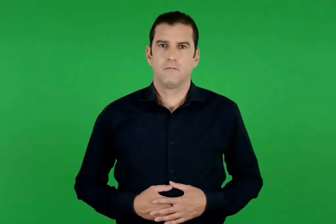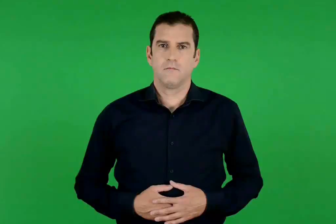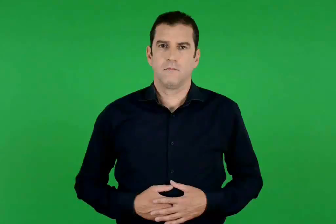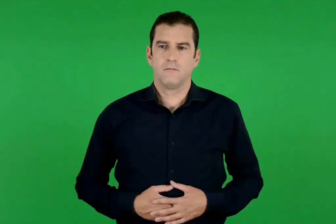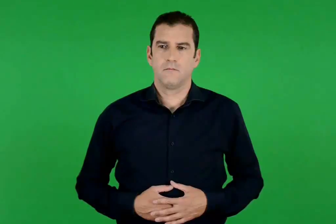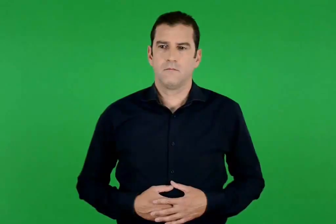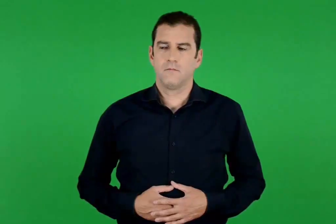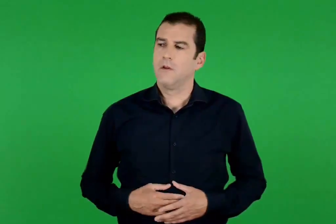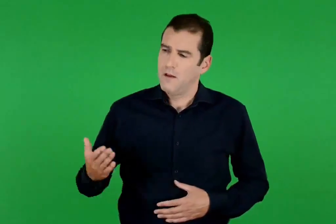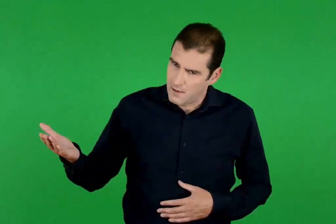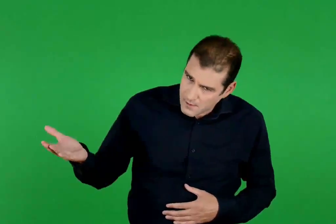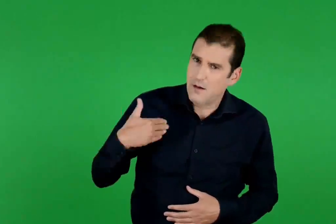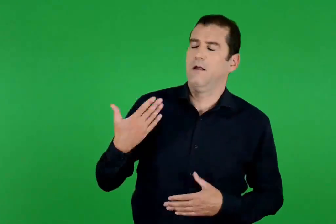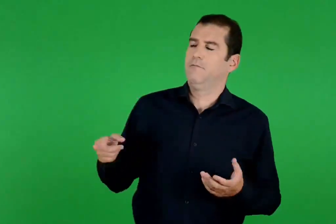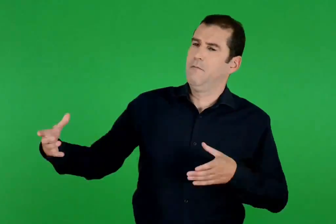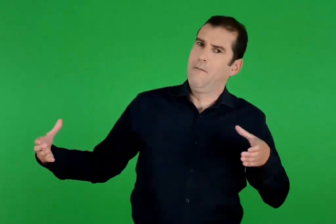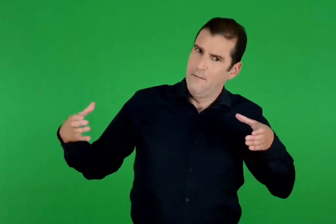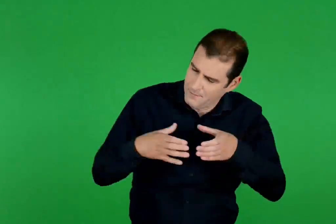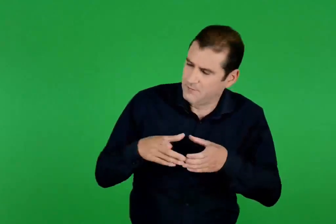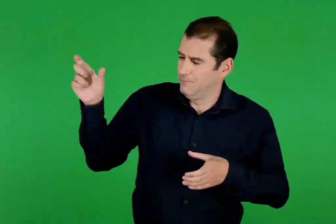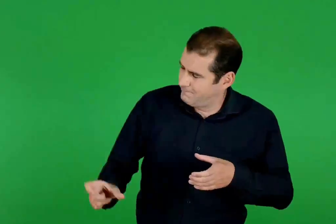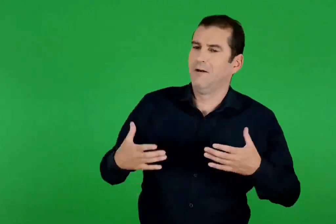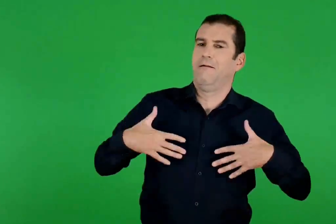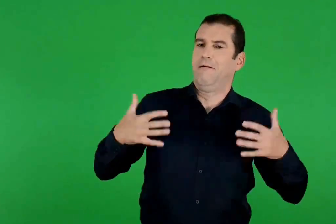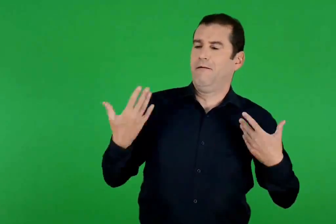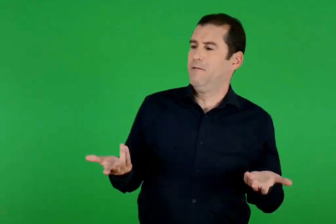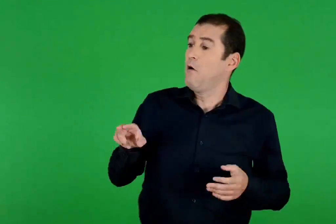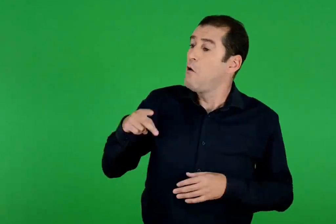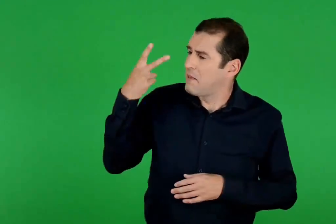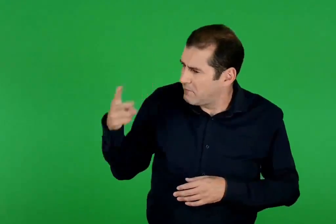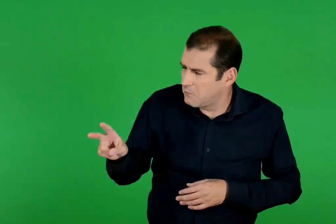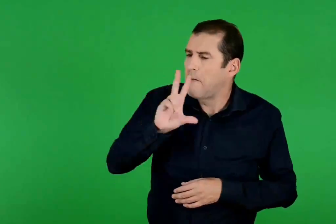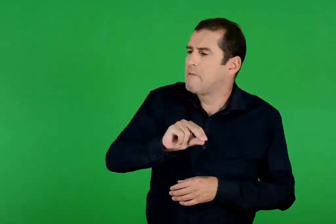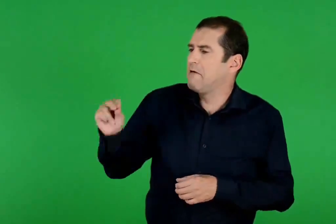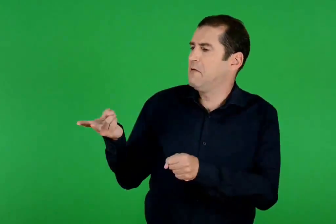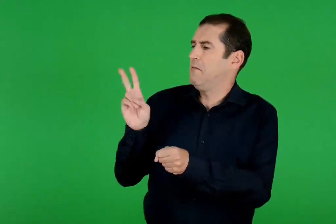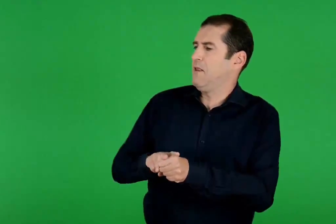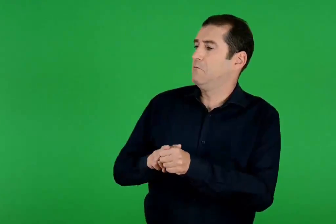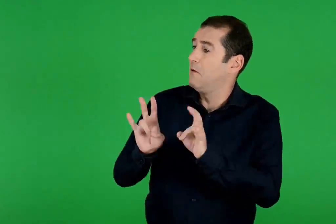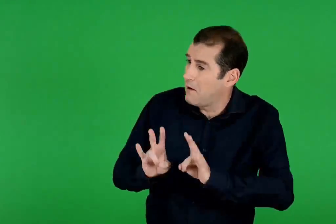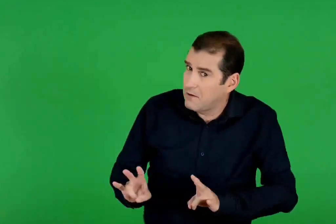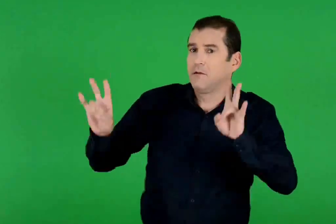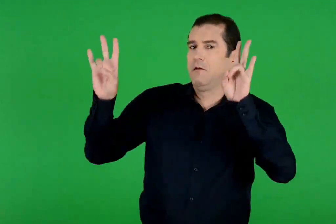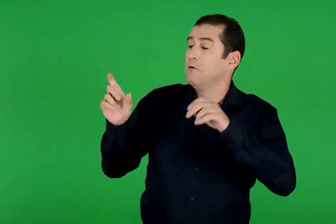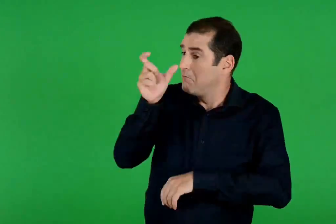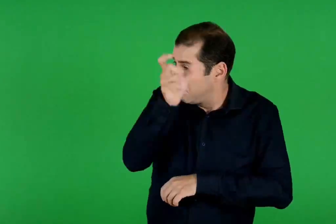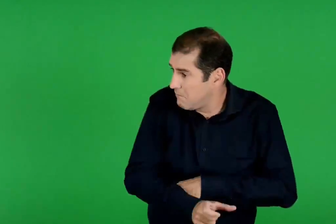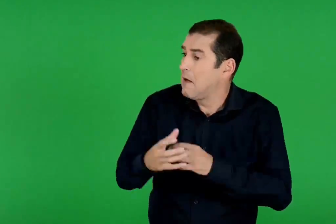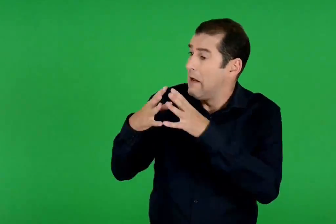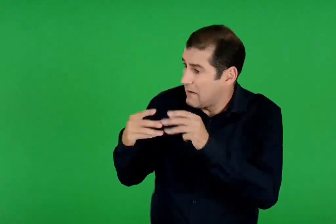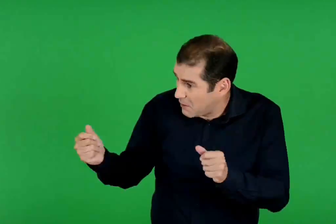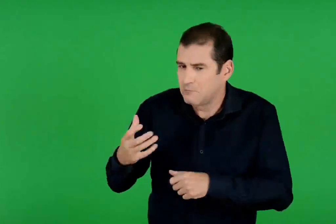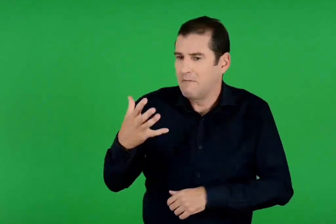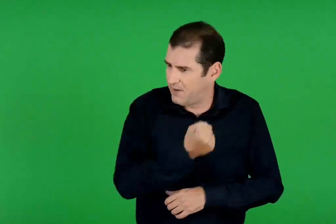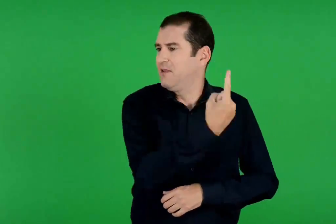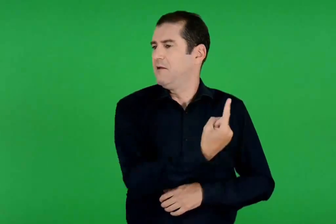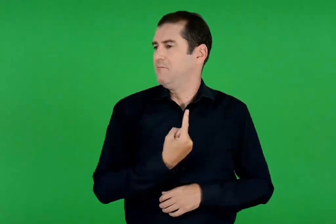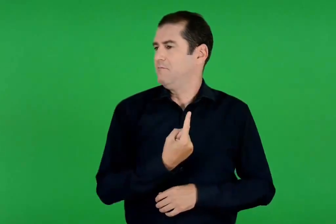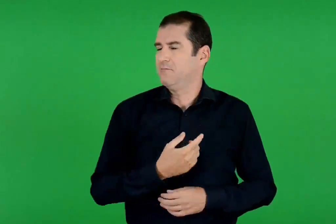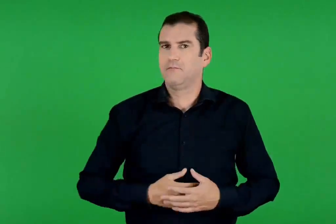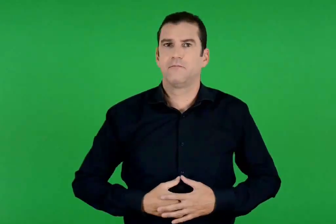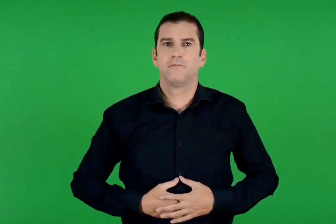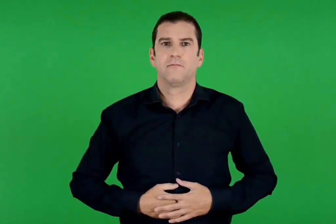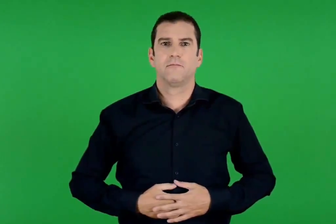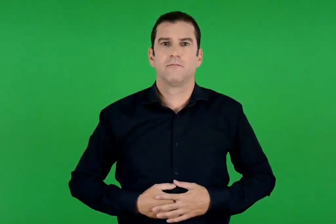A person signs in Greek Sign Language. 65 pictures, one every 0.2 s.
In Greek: έλα , λοιπόν , και συ μαζί με μας να χαρείς , που ο αδελφός σου ήταν σαν πεθαμένος και αναστήθηκε , ήταν χαμένος και βρέθηκε
